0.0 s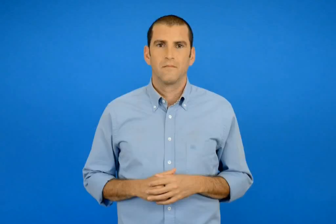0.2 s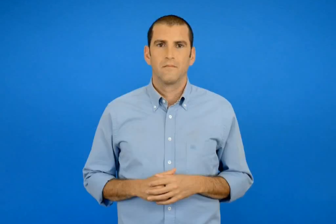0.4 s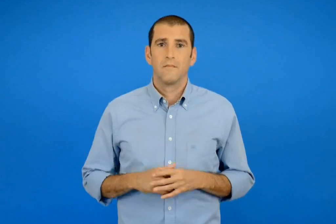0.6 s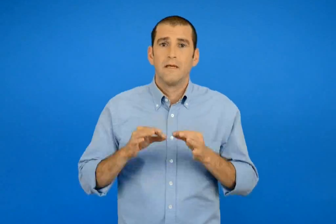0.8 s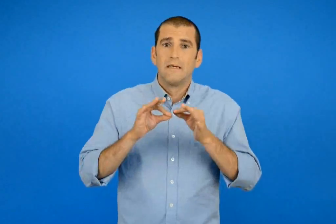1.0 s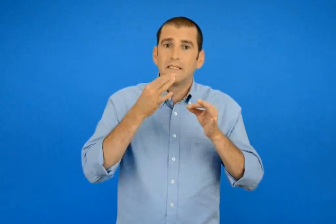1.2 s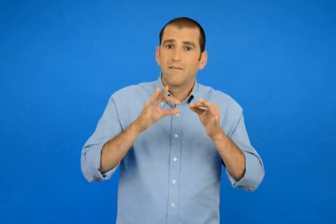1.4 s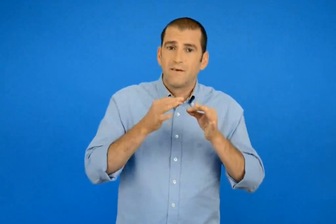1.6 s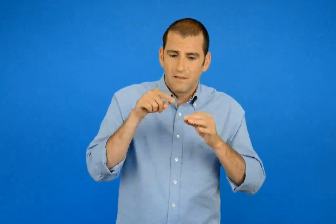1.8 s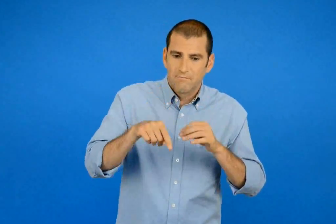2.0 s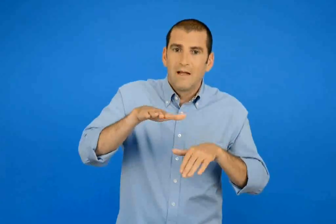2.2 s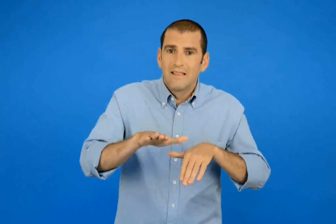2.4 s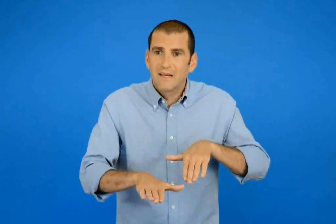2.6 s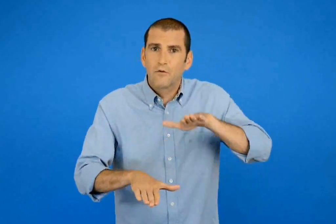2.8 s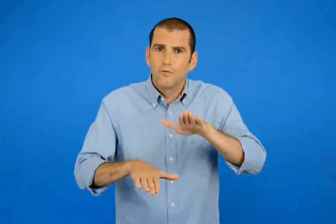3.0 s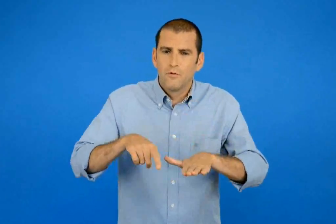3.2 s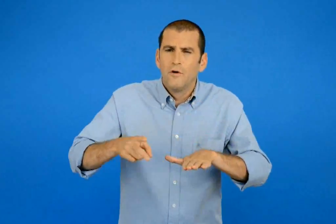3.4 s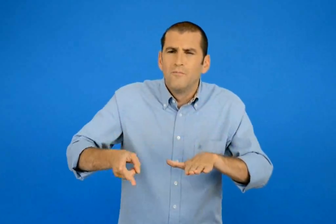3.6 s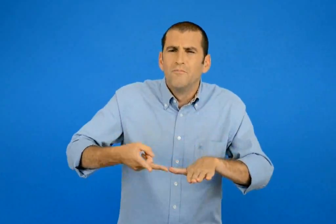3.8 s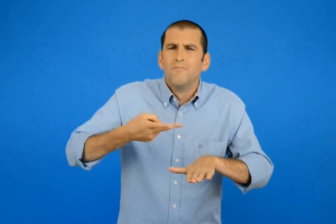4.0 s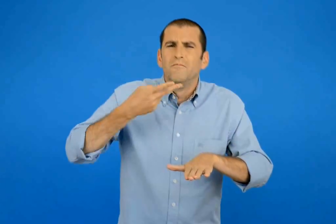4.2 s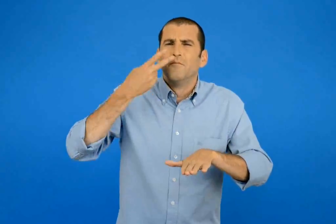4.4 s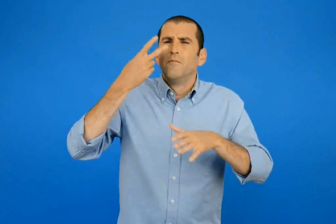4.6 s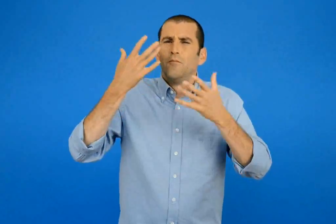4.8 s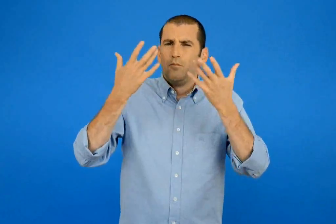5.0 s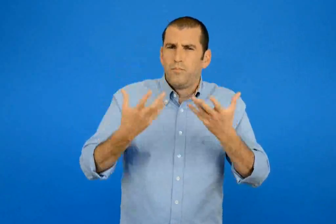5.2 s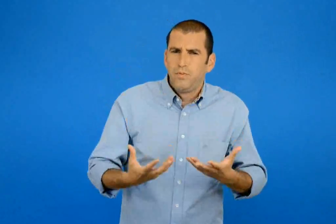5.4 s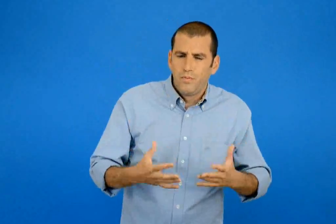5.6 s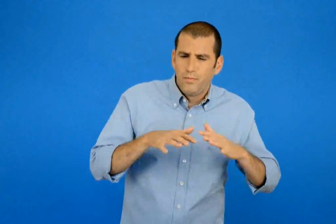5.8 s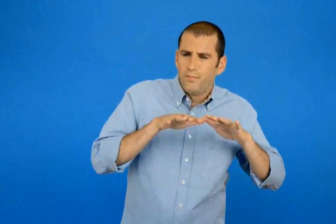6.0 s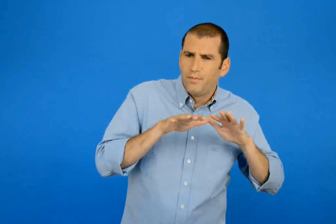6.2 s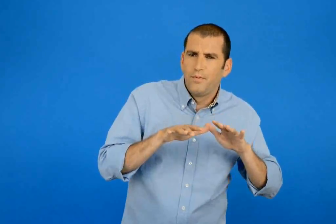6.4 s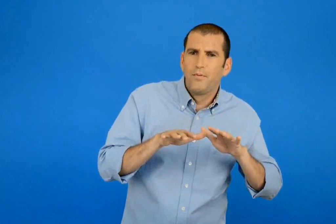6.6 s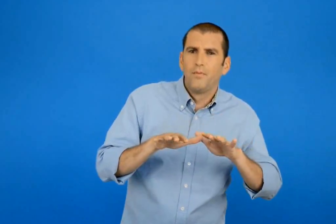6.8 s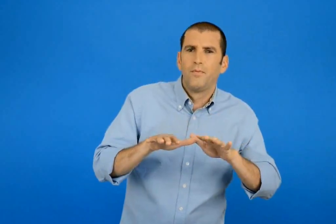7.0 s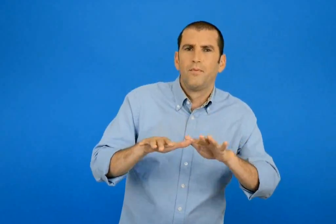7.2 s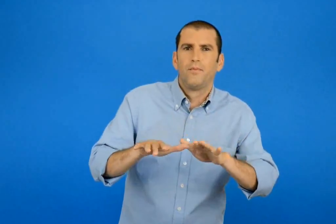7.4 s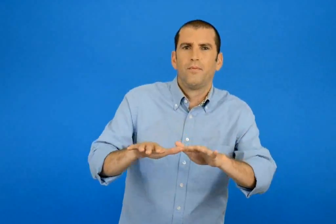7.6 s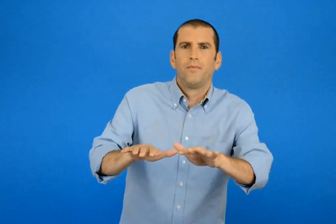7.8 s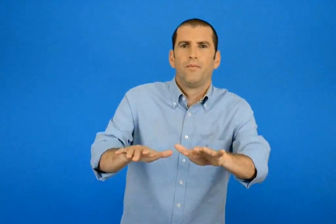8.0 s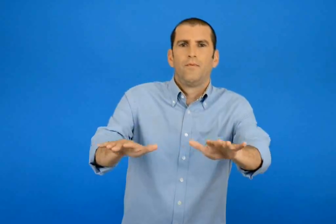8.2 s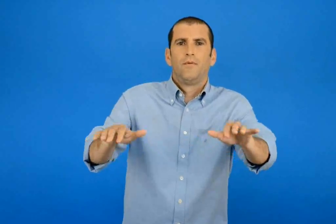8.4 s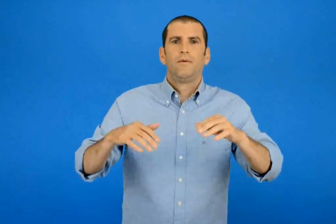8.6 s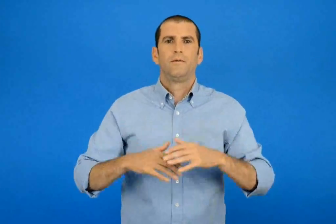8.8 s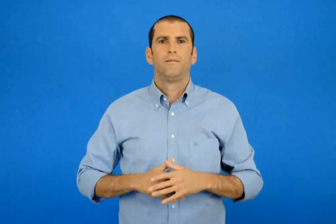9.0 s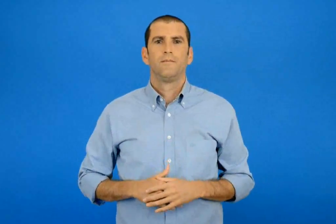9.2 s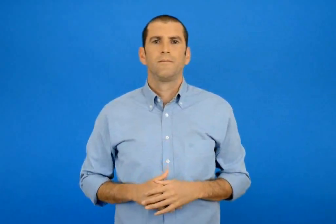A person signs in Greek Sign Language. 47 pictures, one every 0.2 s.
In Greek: έρχομαι μαζί με τη βαριά μυρουδιά των σταφυλιών του τρύγου
